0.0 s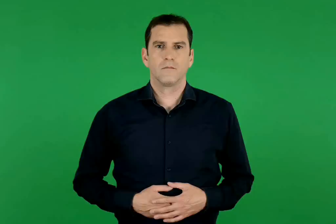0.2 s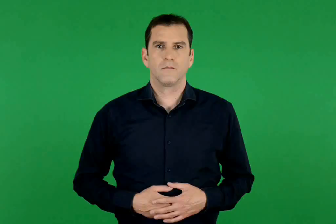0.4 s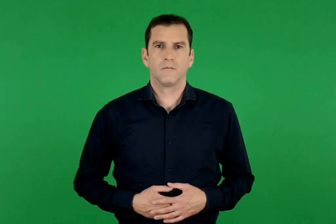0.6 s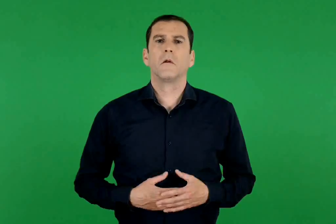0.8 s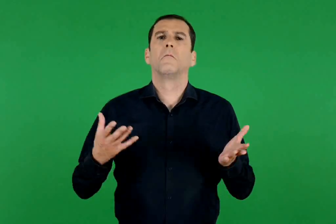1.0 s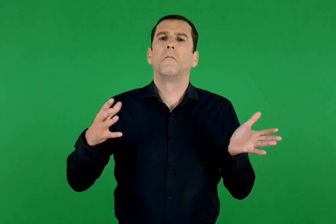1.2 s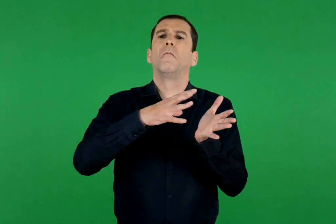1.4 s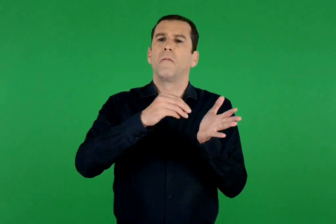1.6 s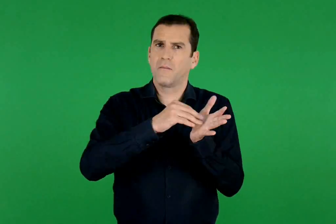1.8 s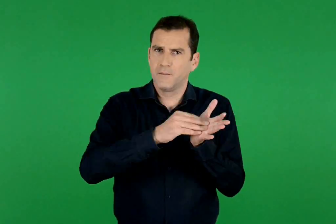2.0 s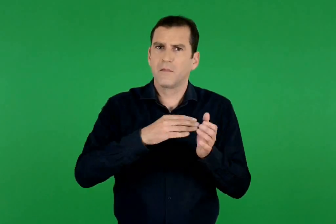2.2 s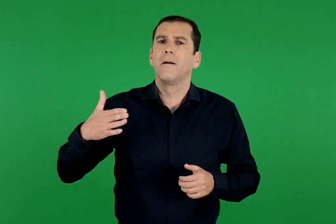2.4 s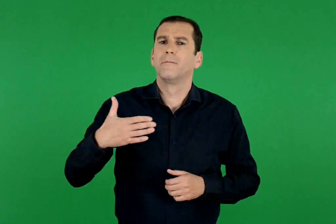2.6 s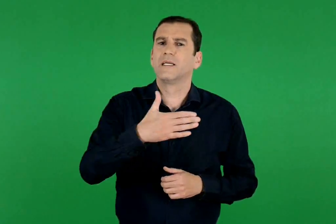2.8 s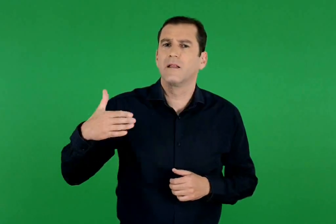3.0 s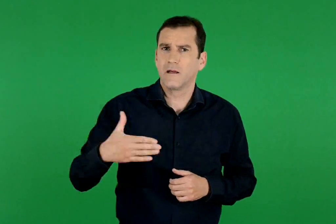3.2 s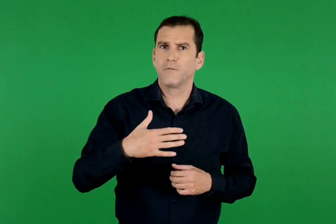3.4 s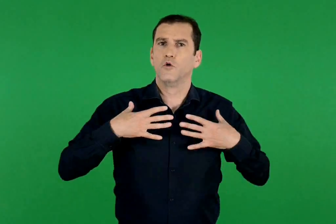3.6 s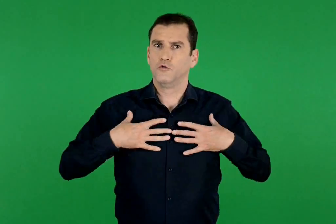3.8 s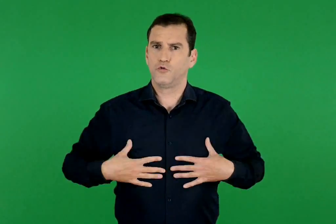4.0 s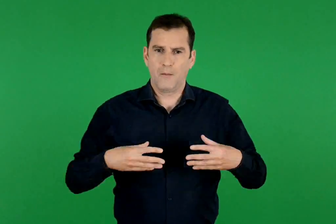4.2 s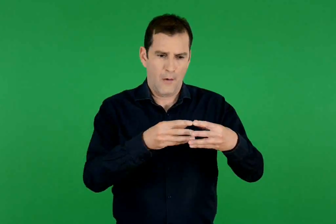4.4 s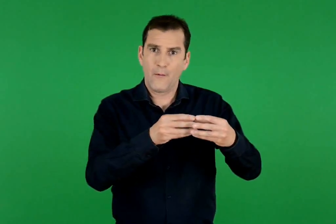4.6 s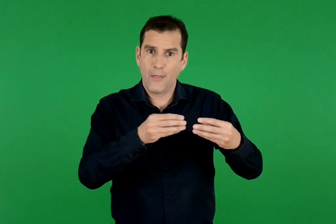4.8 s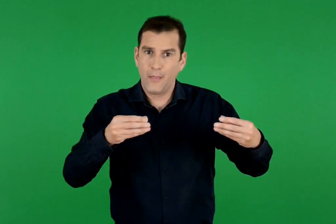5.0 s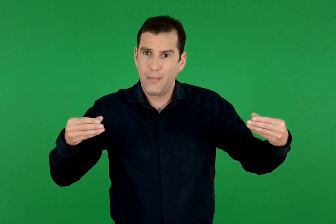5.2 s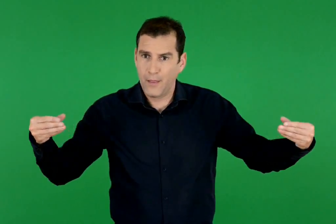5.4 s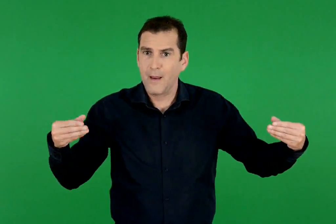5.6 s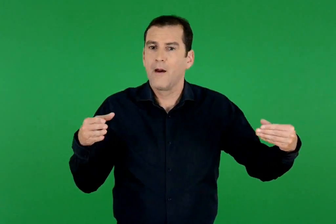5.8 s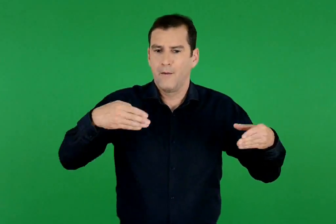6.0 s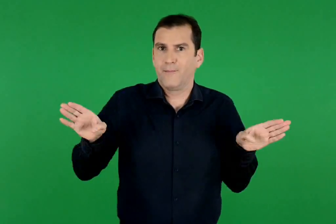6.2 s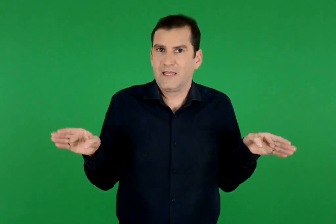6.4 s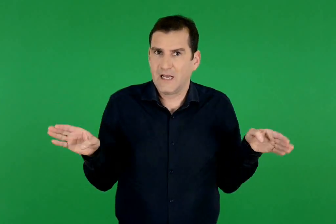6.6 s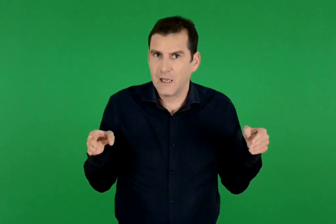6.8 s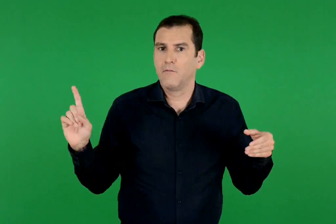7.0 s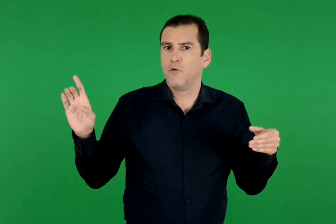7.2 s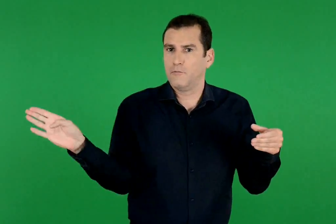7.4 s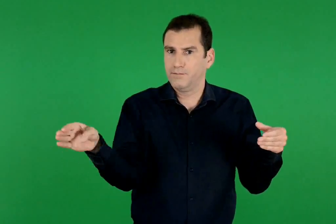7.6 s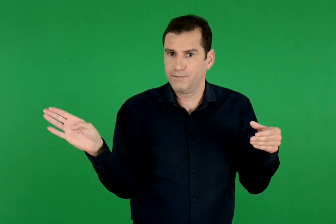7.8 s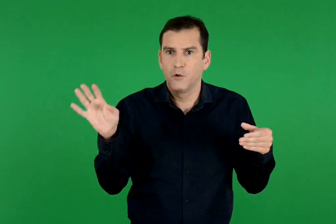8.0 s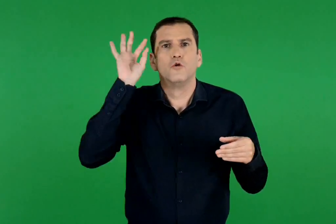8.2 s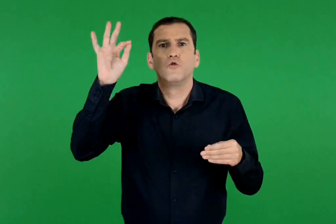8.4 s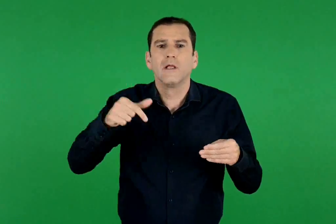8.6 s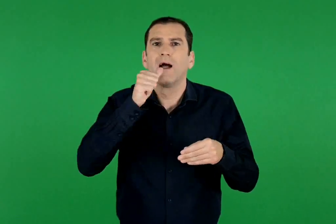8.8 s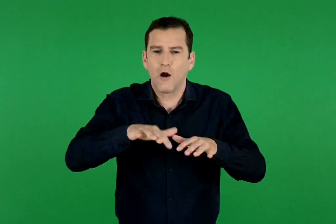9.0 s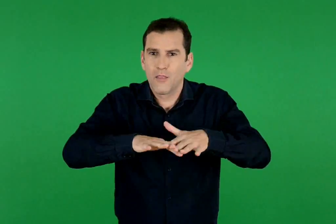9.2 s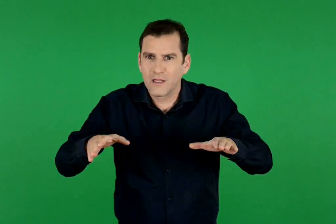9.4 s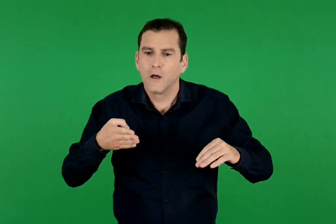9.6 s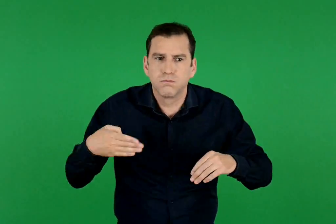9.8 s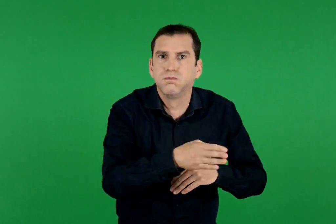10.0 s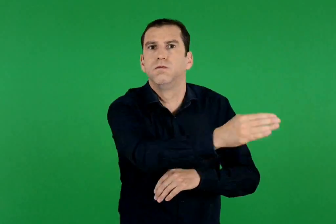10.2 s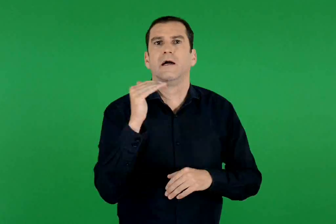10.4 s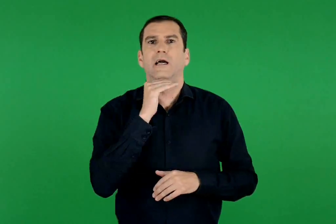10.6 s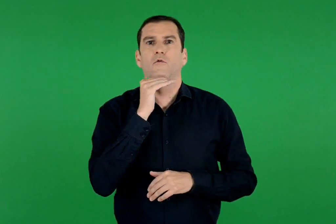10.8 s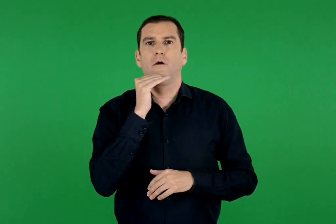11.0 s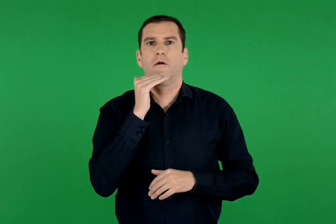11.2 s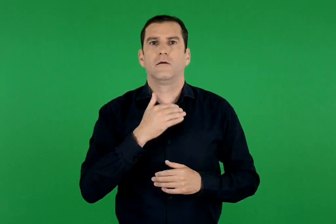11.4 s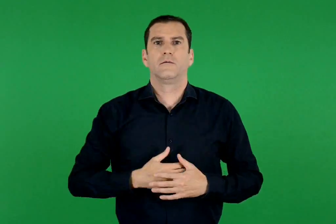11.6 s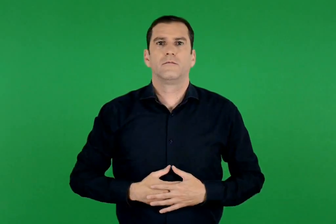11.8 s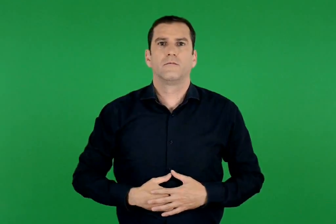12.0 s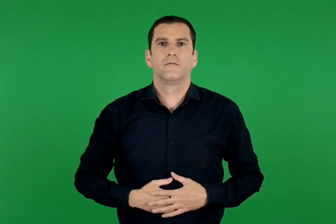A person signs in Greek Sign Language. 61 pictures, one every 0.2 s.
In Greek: για παράδειγμα , τα ψάρια έχουν μακρόστενο σώμα , πτερύγια και ουρά , για να κολυμπούν γρήγορα στο νερό
